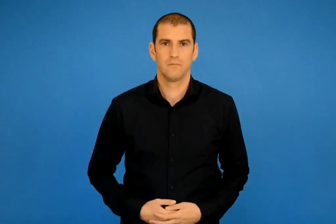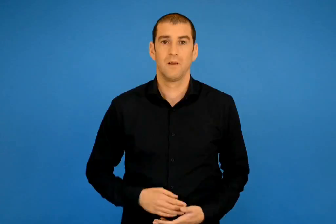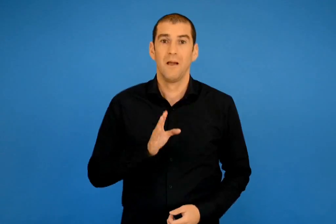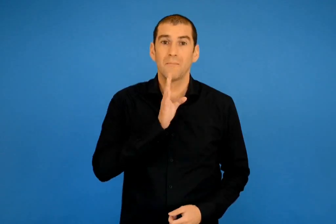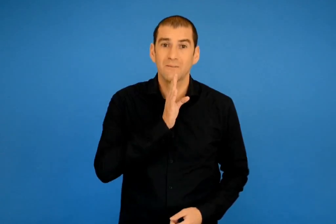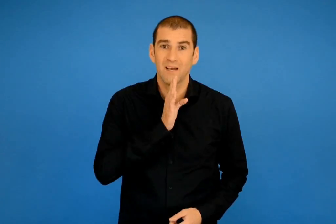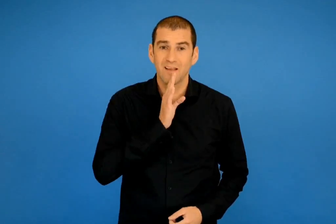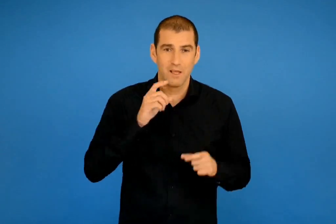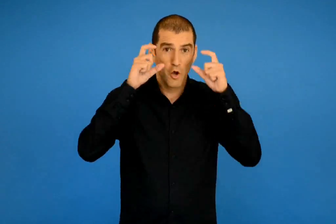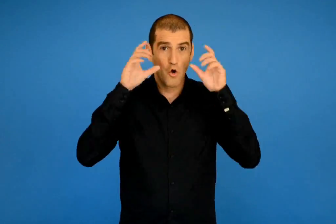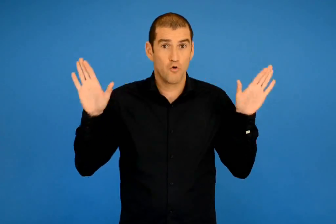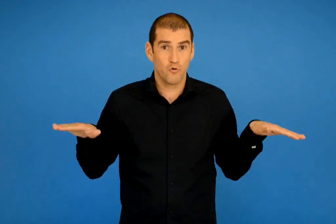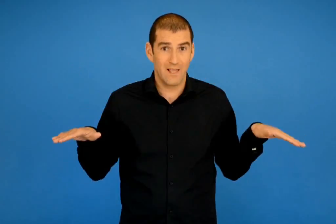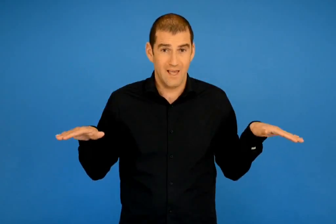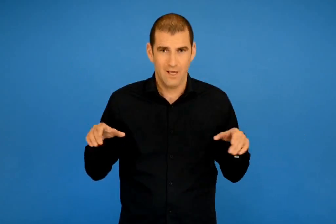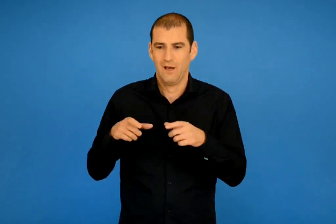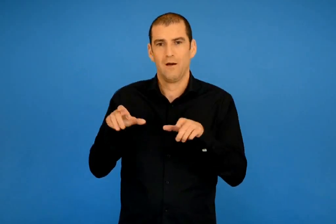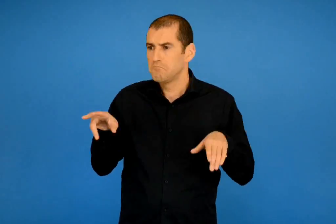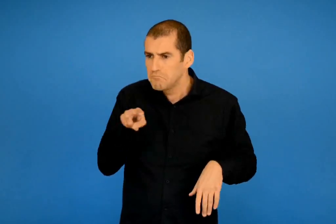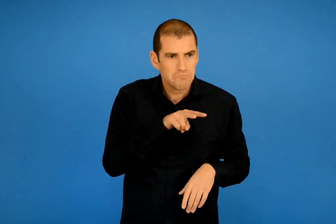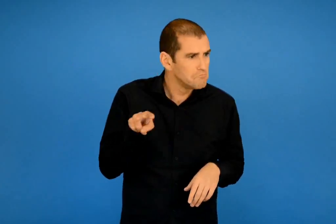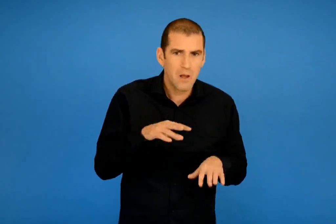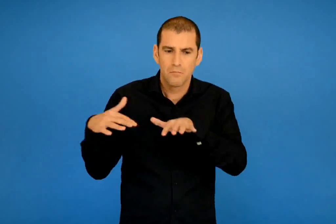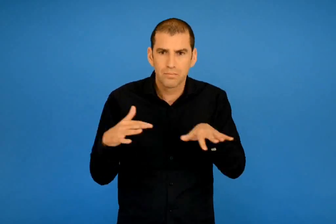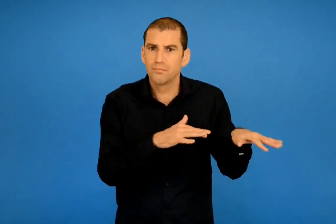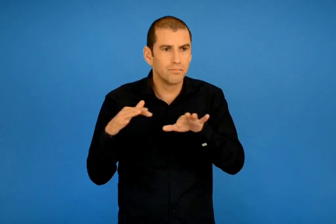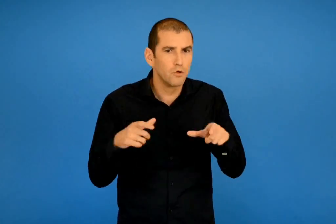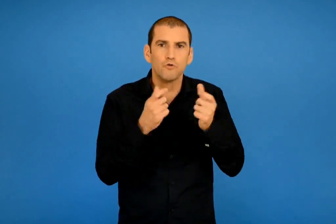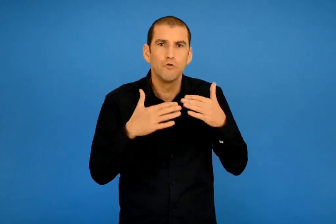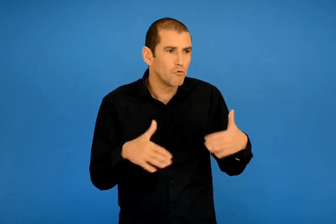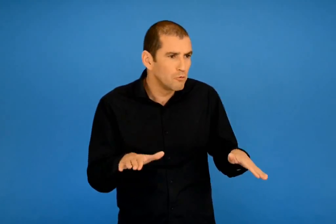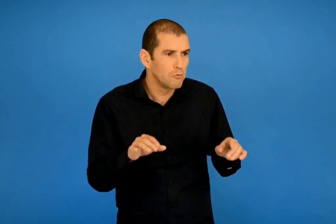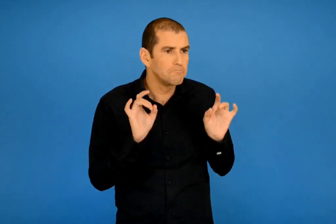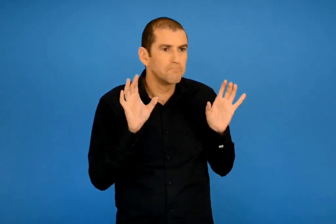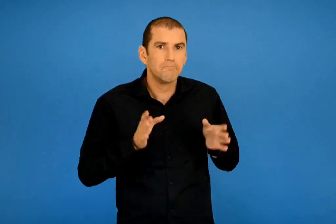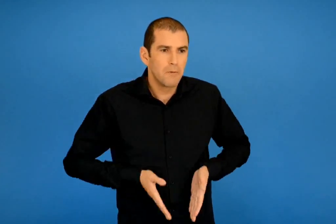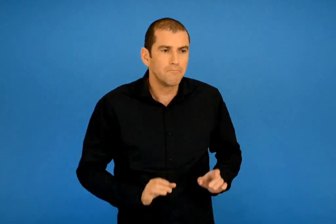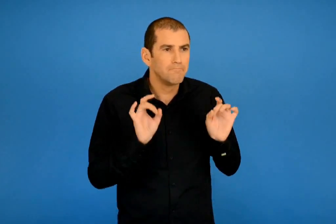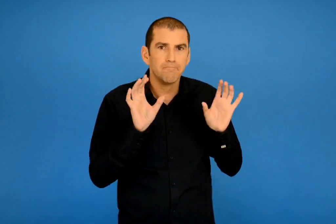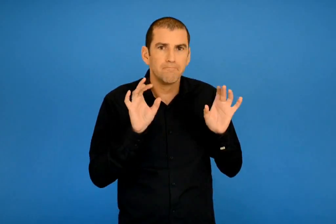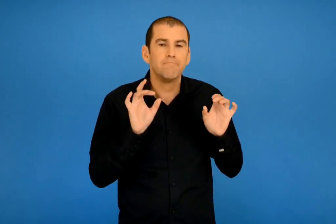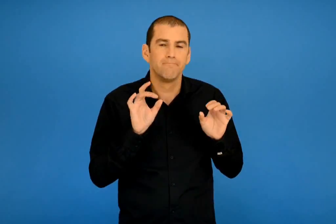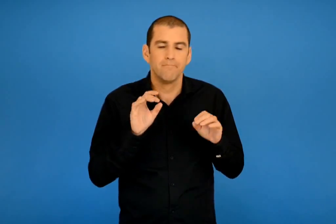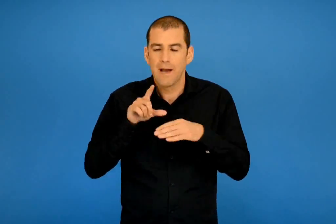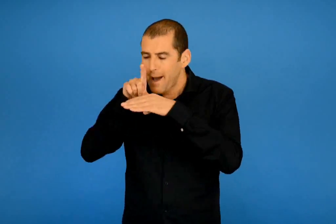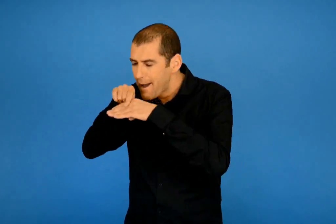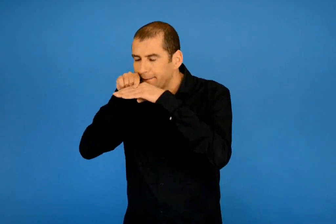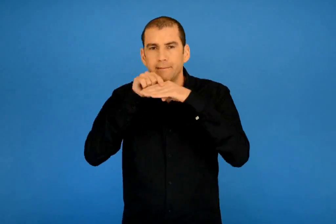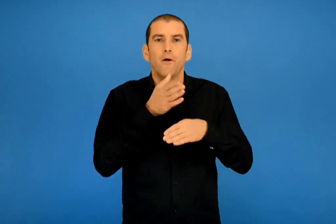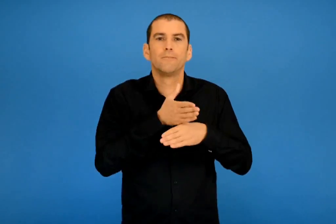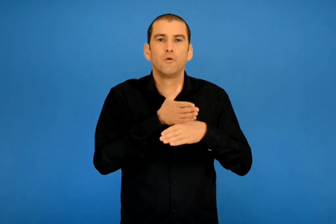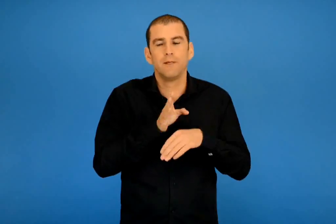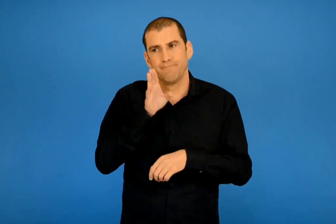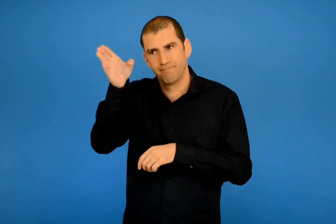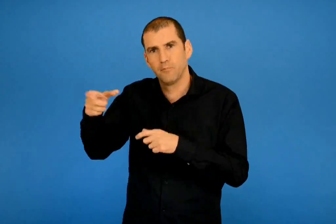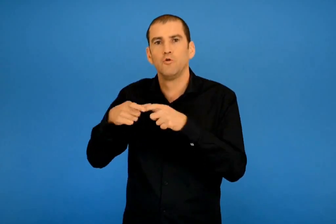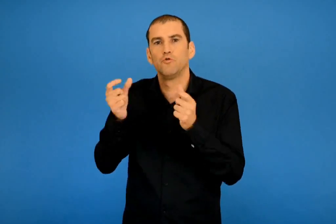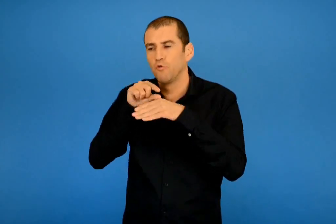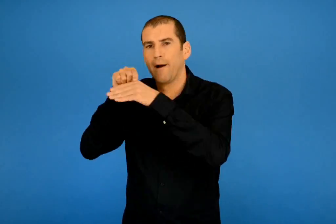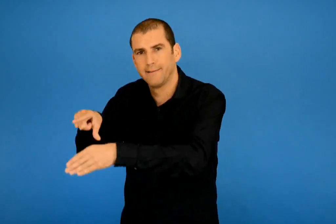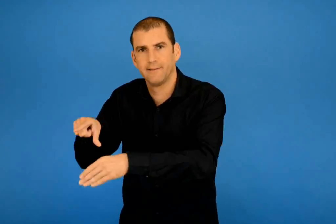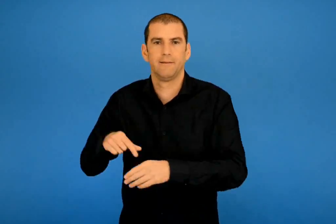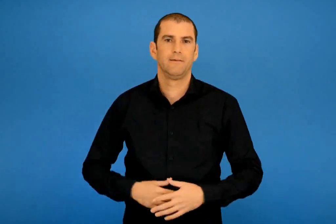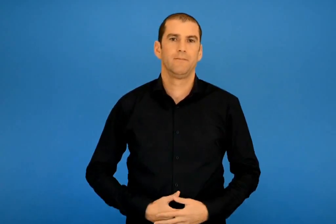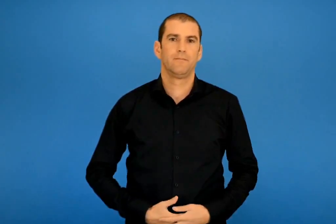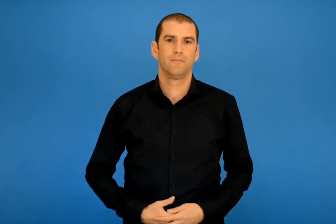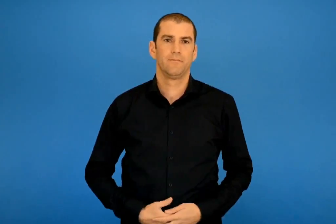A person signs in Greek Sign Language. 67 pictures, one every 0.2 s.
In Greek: η κουκουβάγια άμα είδε πως σχολάσαν τα παιδιά το μεσημέρι και το μωρό της δεν σχόλασε πήρε λίγο ψωμί και επήγε στο σχολείο να του το δώσει
